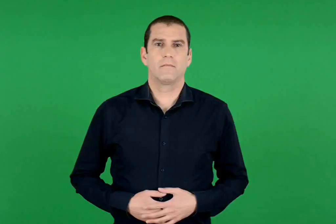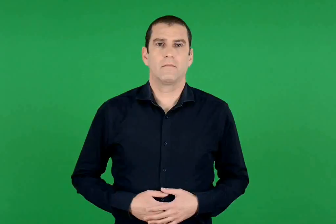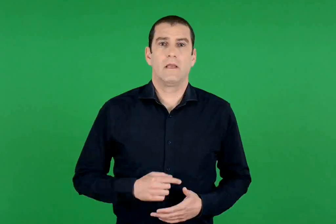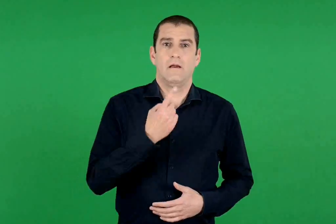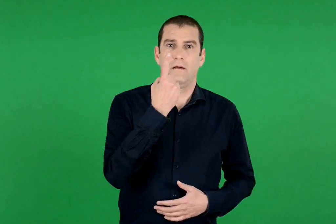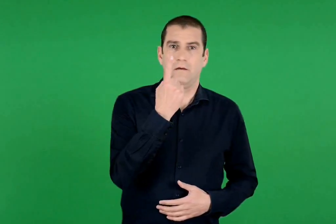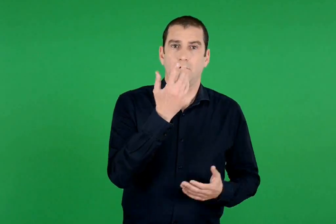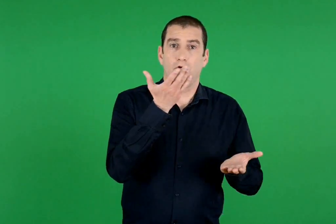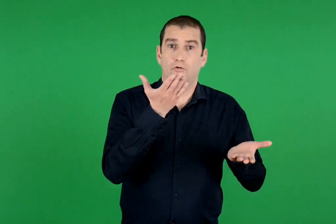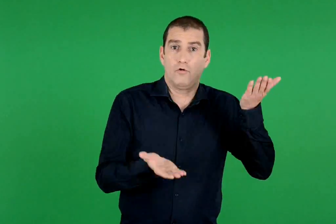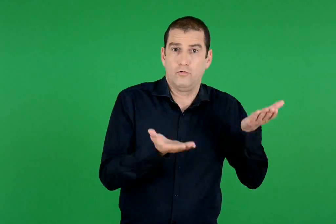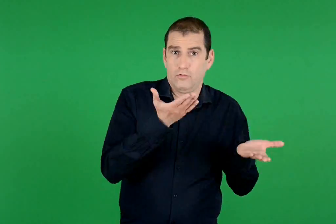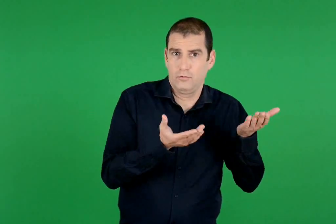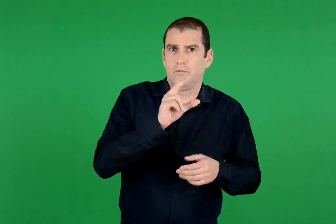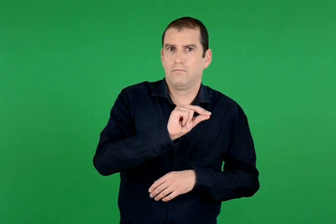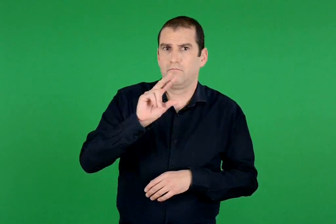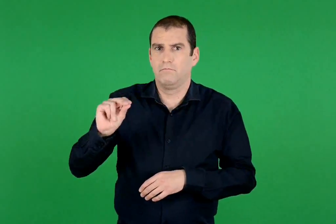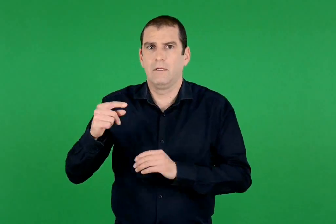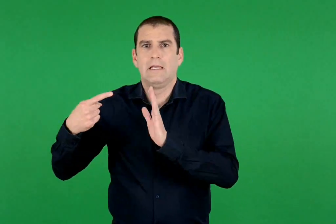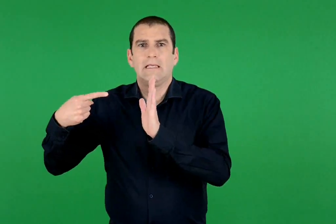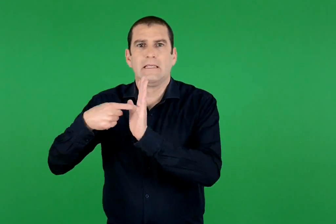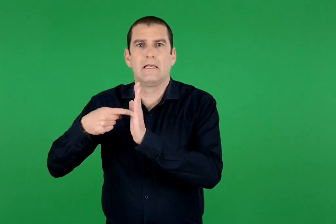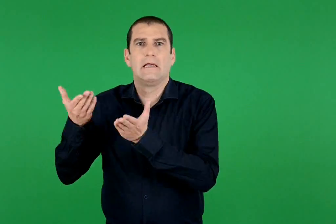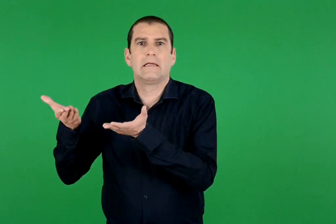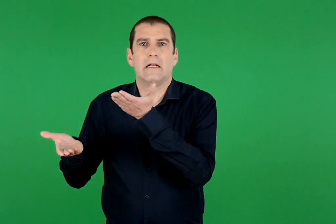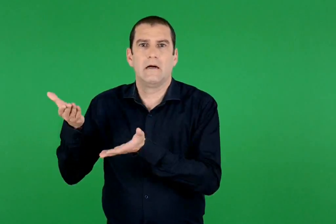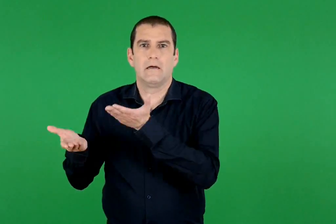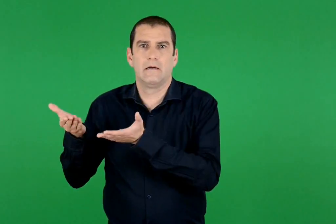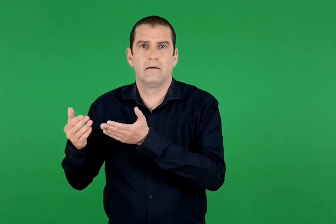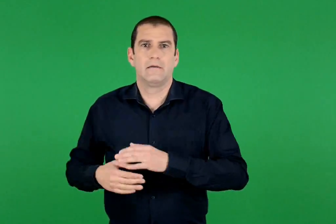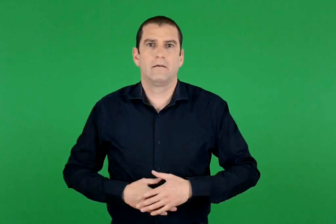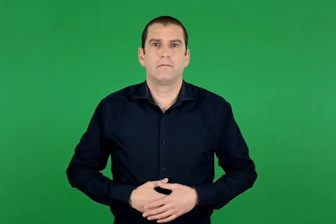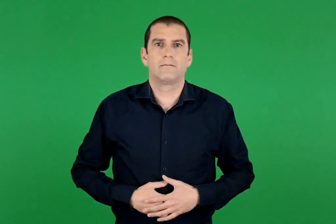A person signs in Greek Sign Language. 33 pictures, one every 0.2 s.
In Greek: 1 τόνος = 1.000 κιλά
